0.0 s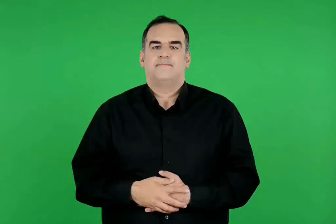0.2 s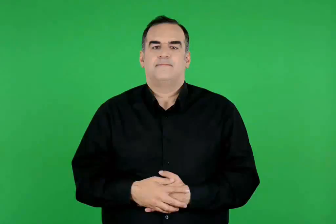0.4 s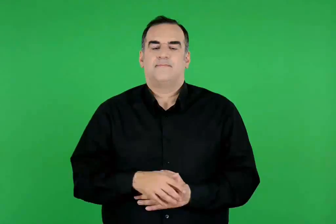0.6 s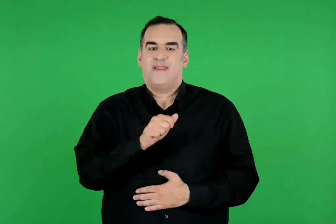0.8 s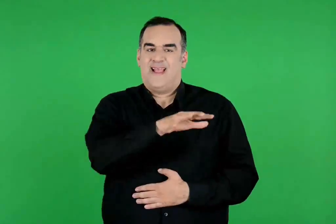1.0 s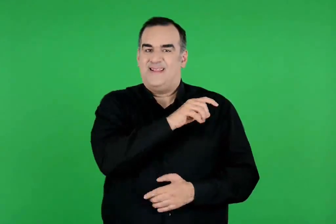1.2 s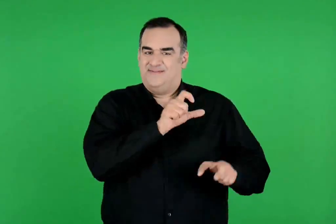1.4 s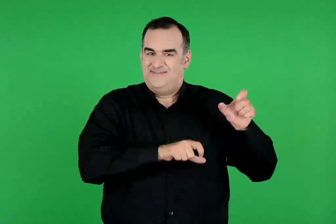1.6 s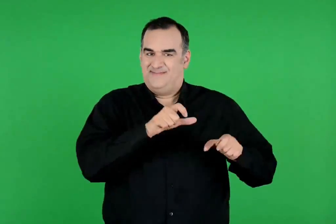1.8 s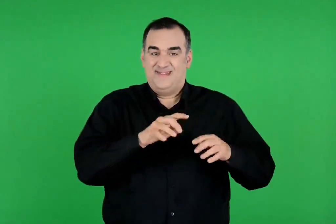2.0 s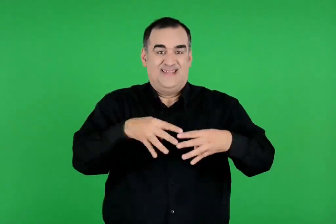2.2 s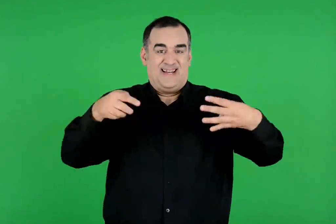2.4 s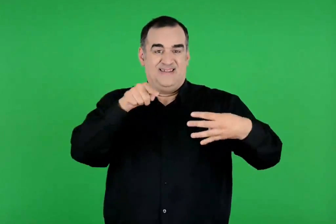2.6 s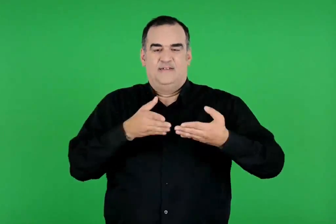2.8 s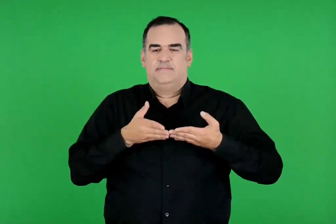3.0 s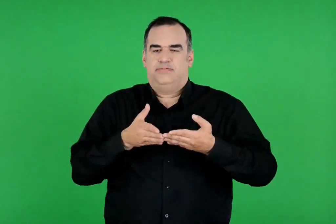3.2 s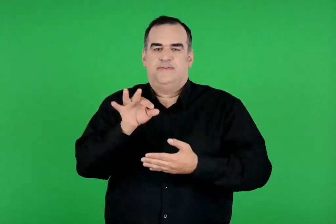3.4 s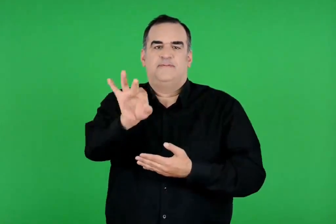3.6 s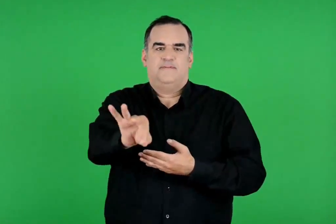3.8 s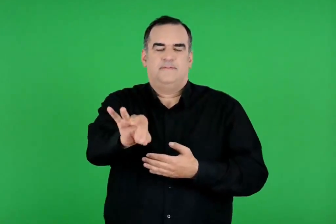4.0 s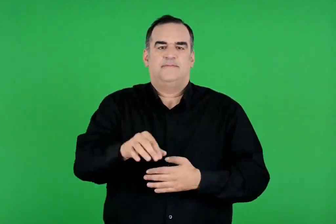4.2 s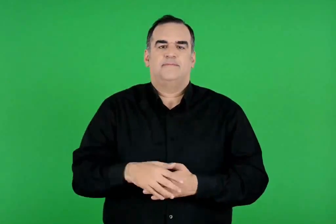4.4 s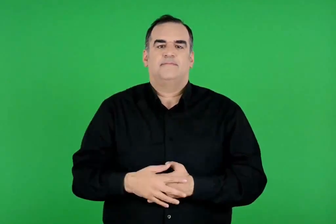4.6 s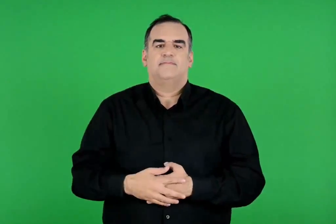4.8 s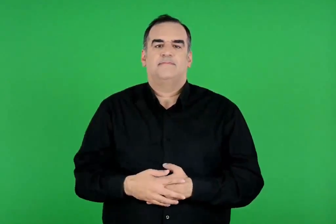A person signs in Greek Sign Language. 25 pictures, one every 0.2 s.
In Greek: οι αχαιοί φτάνουν στην τροία
